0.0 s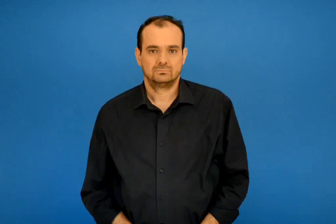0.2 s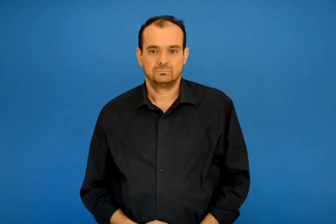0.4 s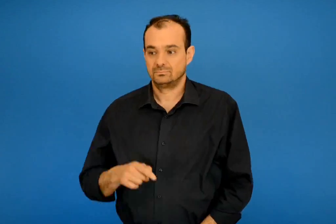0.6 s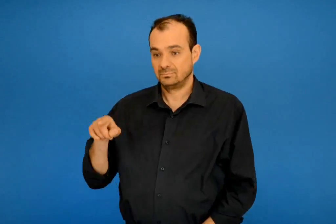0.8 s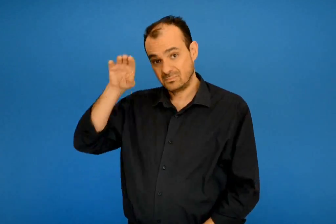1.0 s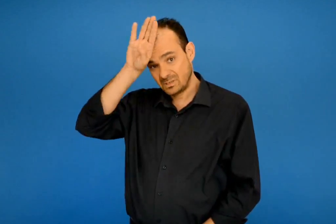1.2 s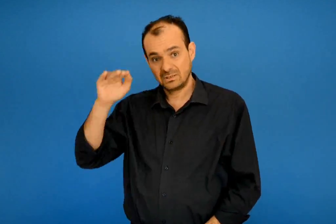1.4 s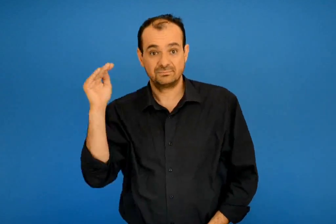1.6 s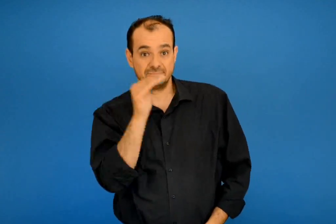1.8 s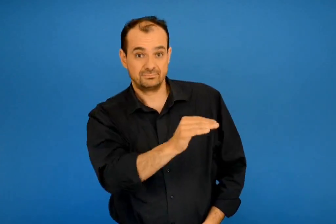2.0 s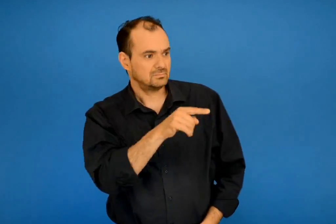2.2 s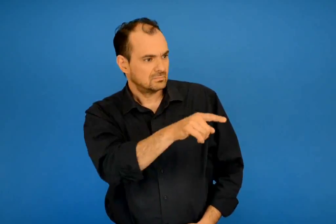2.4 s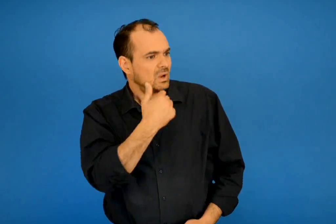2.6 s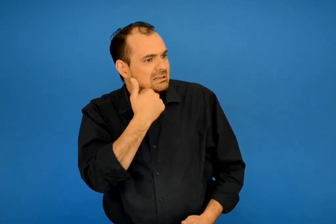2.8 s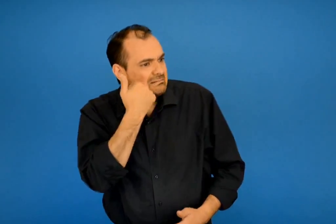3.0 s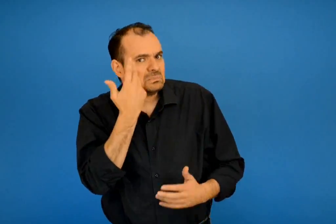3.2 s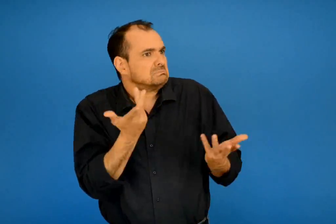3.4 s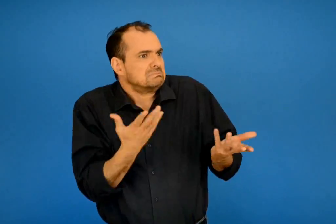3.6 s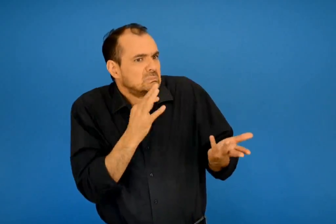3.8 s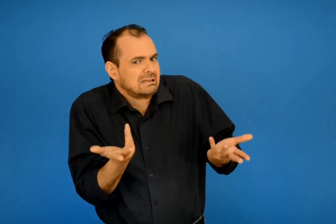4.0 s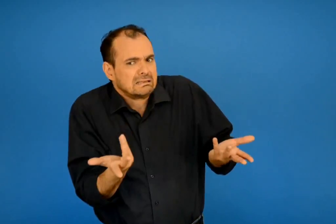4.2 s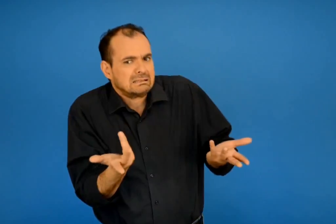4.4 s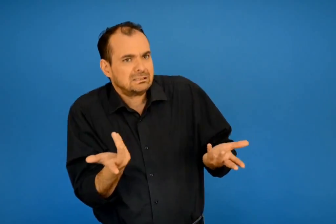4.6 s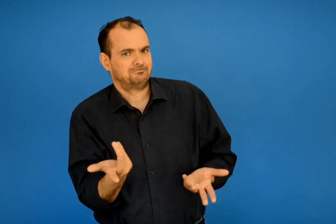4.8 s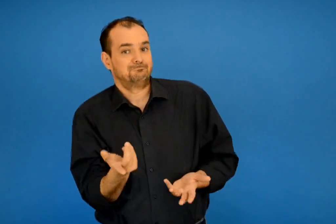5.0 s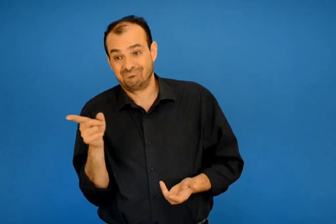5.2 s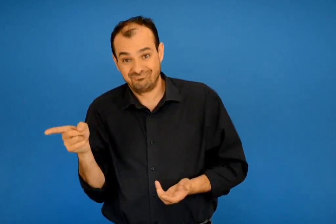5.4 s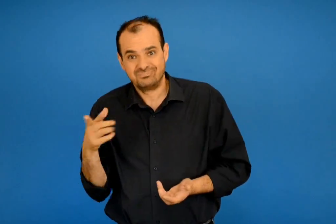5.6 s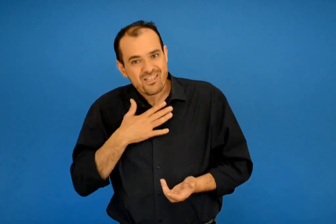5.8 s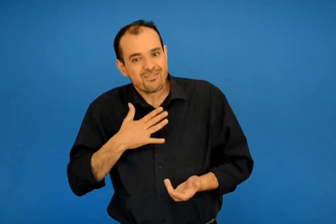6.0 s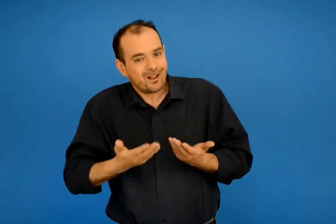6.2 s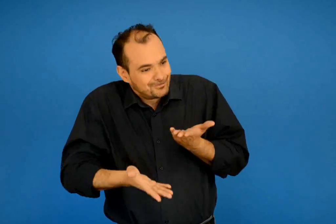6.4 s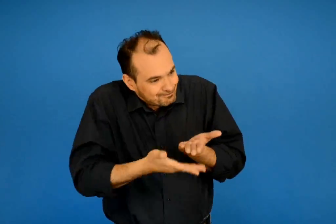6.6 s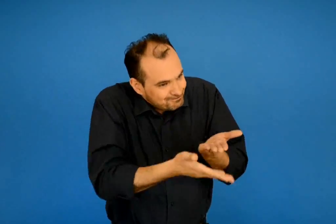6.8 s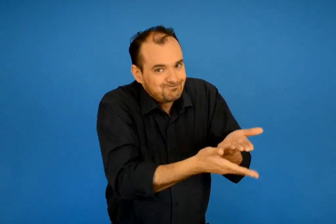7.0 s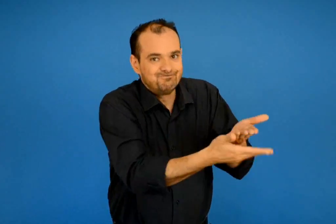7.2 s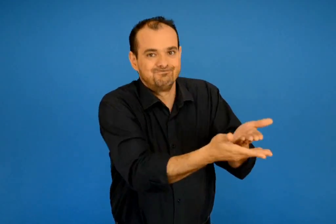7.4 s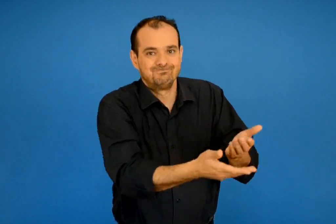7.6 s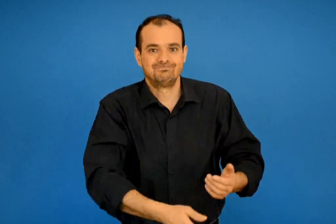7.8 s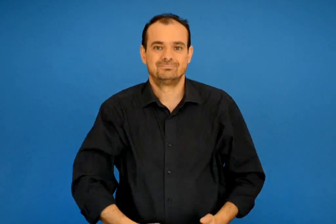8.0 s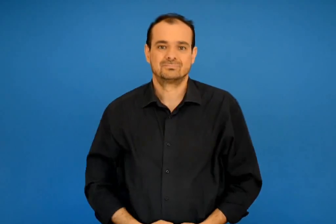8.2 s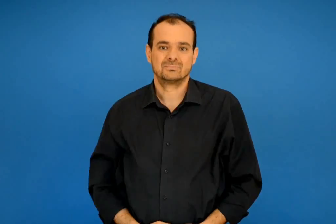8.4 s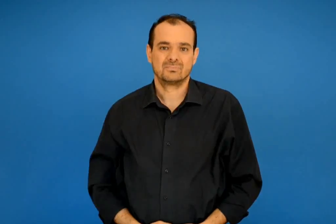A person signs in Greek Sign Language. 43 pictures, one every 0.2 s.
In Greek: γιατί ντρέπεσαι ; ρώτησε ο μικρός πρίγκιπας που ήθελε να τον βοηθήσει
